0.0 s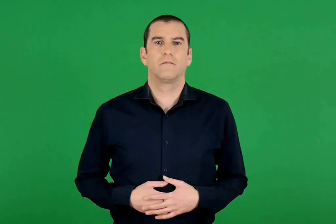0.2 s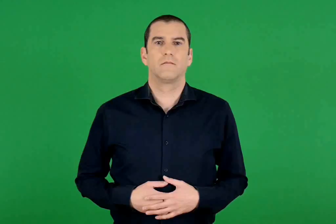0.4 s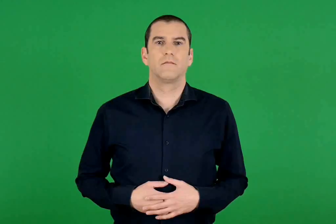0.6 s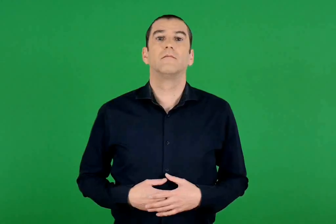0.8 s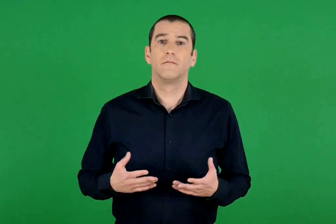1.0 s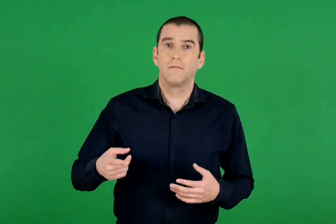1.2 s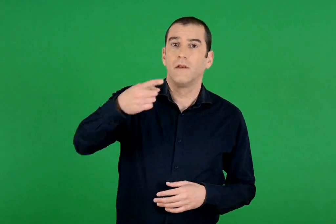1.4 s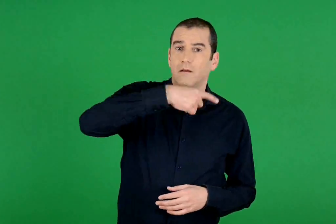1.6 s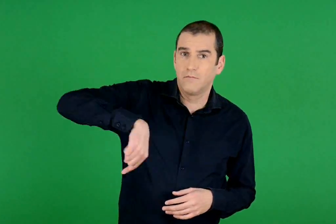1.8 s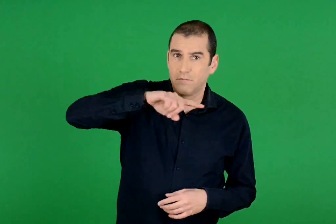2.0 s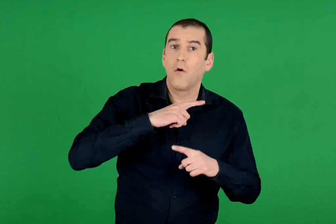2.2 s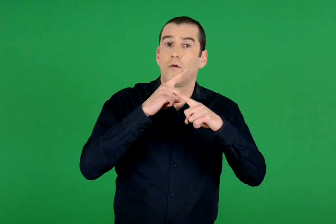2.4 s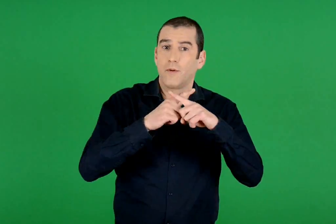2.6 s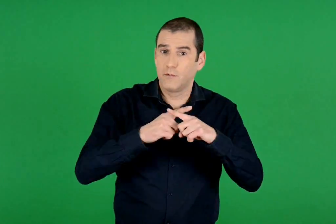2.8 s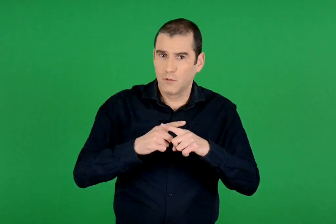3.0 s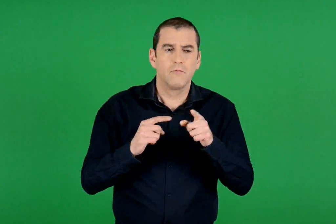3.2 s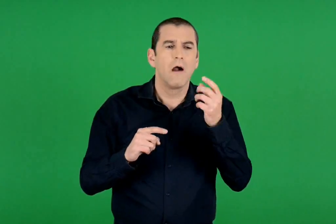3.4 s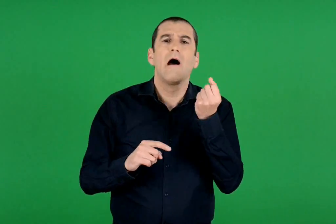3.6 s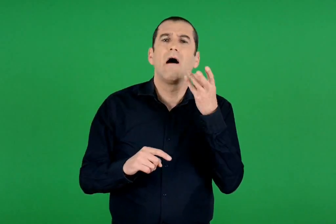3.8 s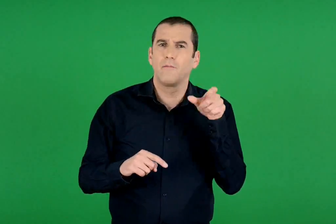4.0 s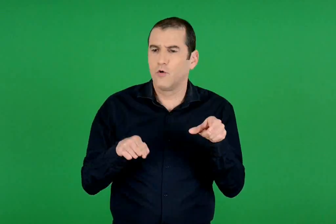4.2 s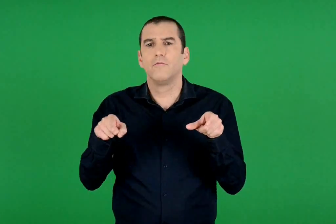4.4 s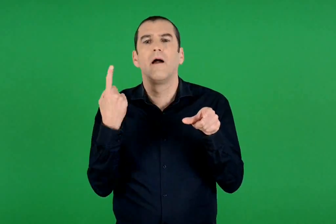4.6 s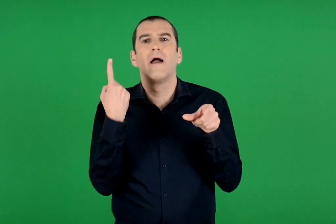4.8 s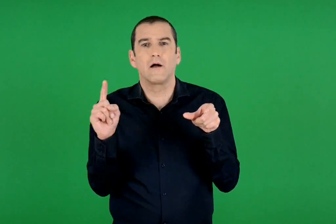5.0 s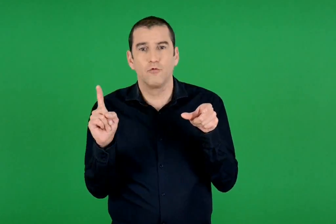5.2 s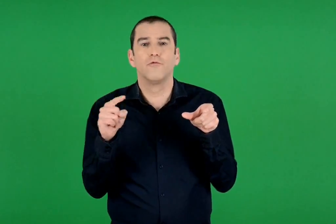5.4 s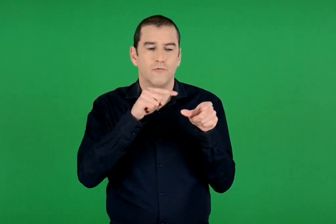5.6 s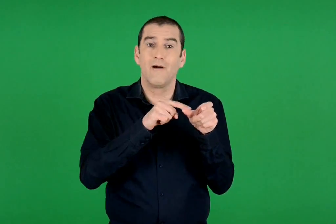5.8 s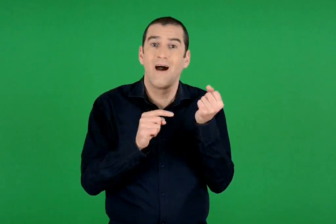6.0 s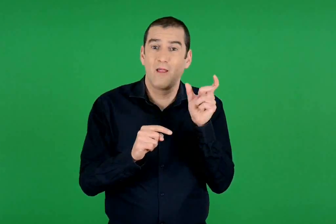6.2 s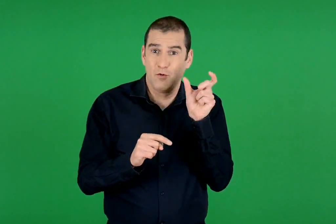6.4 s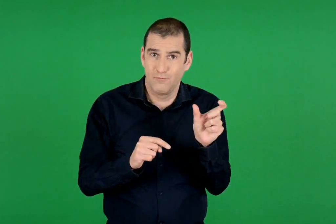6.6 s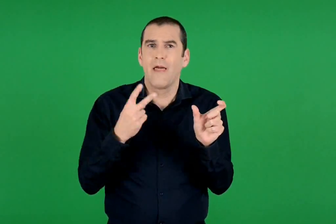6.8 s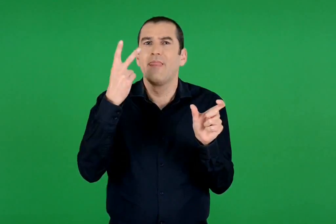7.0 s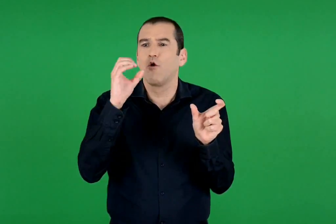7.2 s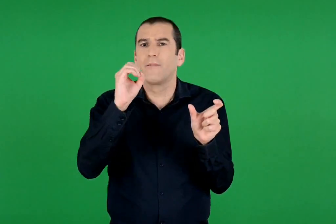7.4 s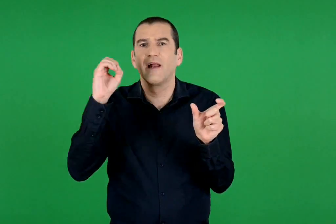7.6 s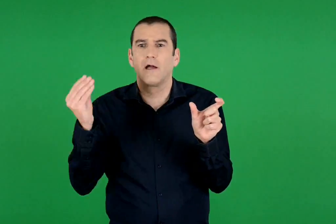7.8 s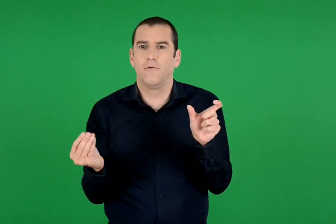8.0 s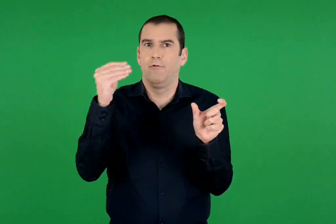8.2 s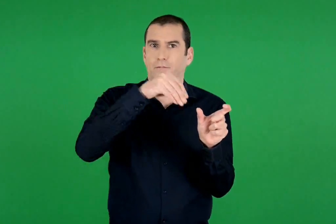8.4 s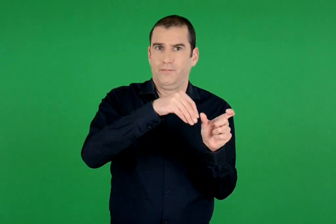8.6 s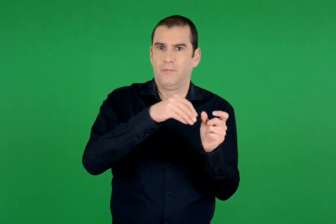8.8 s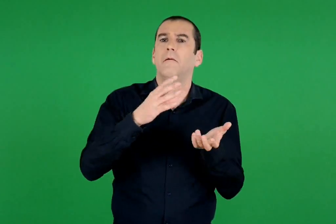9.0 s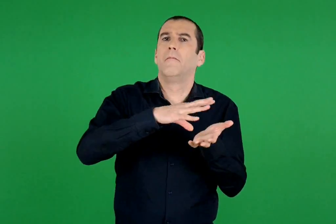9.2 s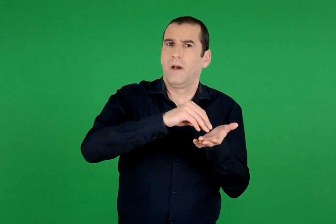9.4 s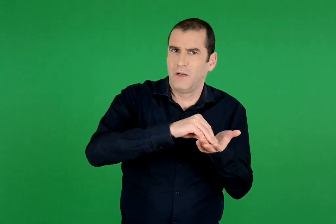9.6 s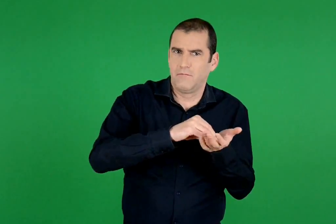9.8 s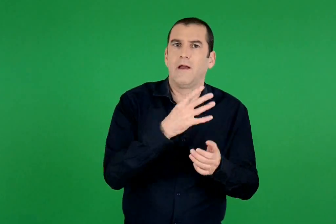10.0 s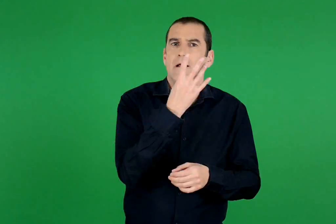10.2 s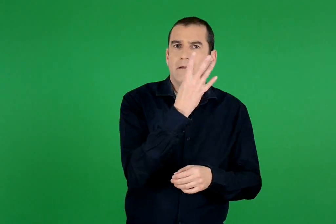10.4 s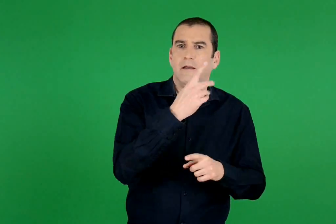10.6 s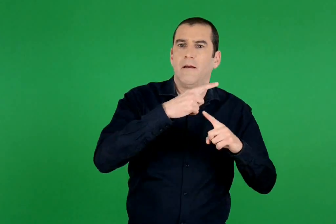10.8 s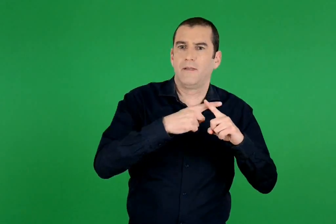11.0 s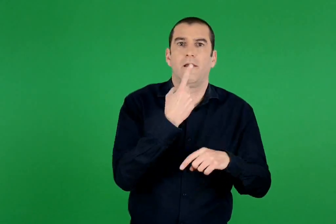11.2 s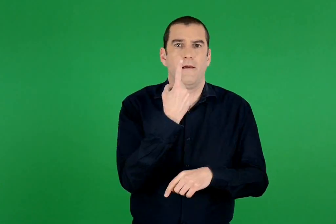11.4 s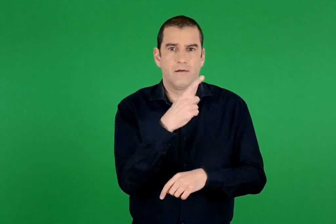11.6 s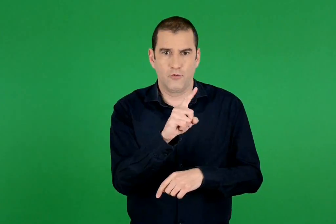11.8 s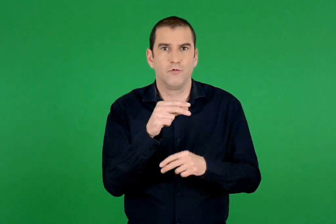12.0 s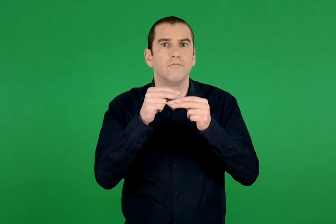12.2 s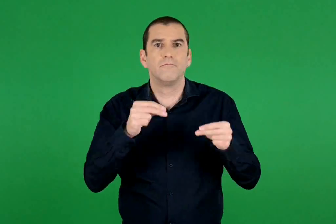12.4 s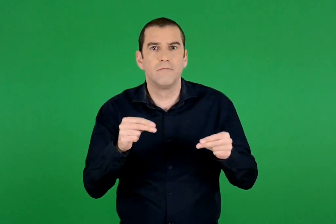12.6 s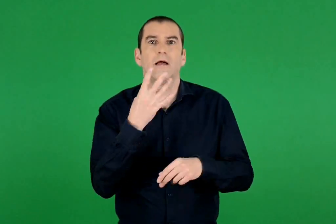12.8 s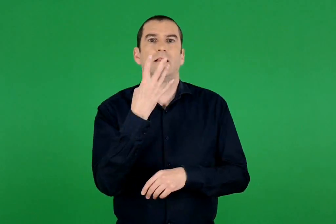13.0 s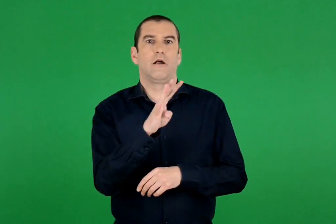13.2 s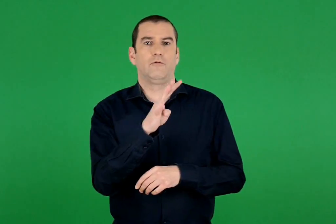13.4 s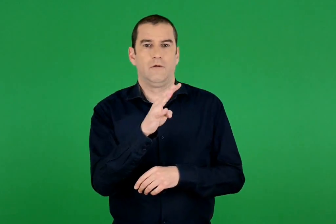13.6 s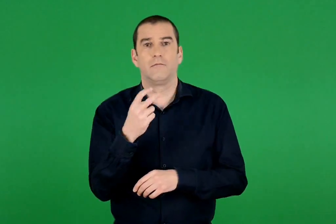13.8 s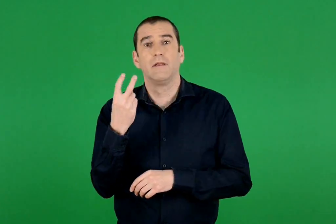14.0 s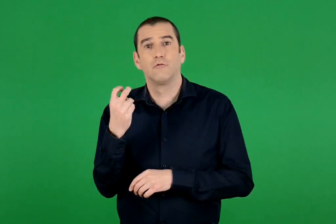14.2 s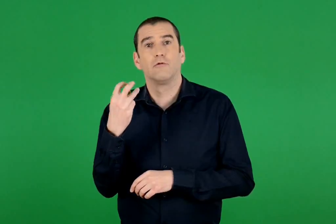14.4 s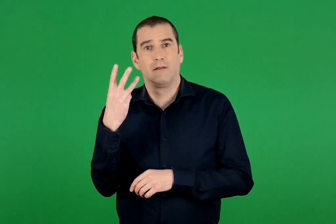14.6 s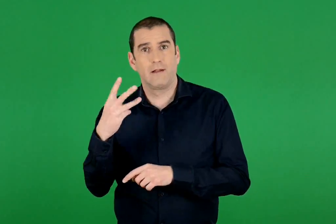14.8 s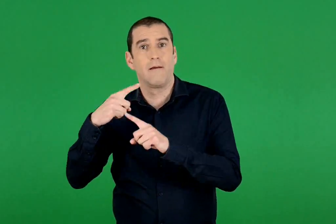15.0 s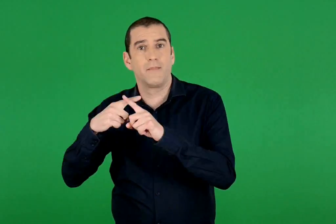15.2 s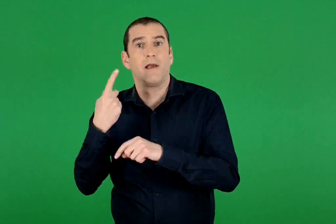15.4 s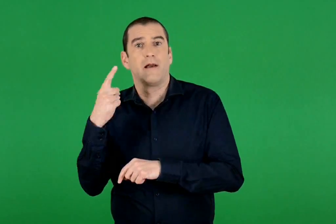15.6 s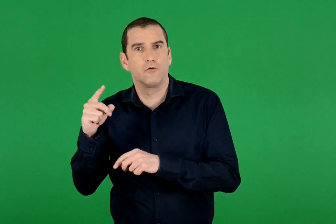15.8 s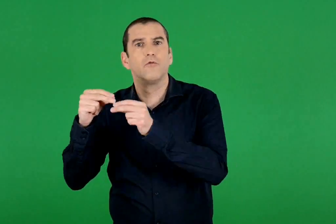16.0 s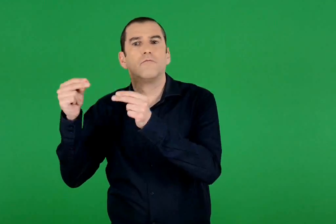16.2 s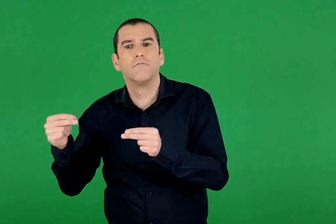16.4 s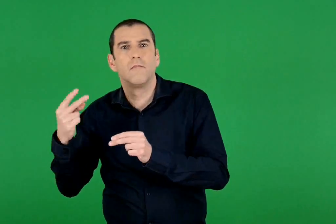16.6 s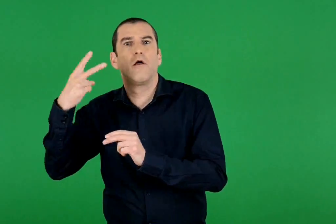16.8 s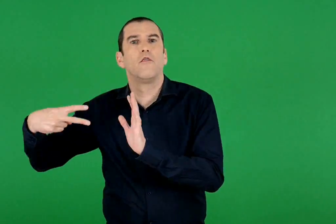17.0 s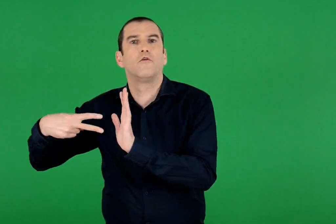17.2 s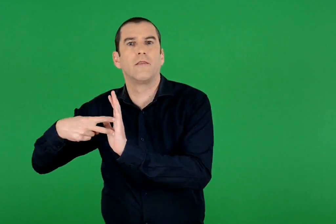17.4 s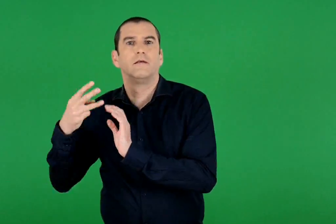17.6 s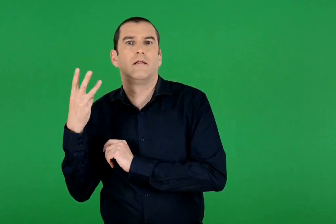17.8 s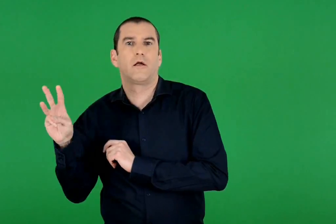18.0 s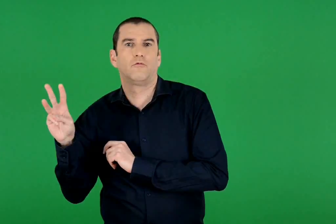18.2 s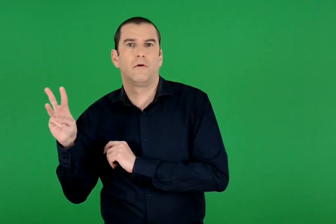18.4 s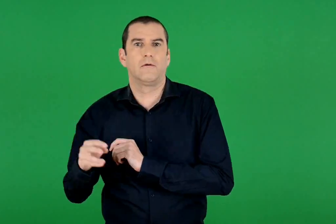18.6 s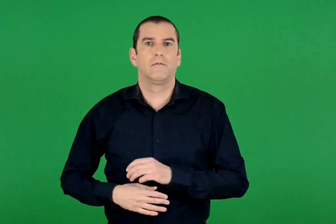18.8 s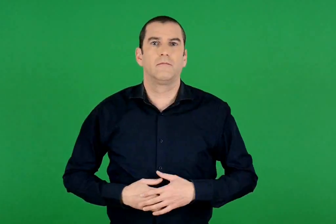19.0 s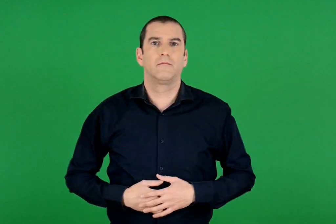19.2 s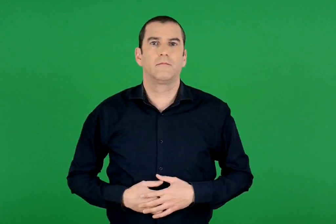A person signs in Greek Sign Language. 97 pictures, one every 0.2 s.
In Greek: όταν πολλαπλασιάζουμε έναν αριθμό με το 100 προσθέτουμε στον αριθμό δύο μηδενικά , π.χ. 4 x 100 = 400 , 23 x 100 = 2.300
